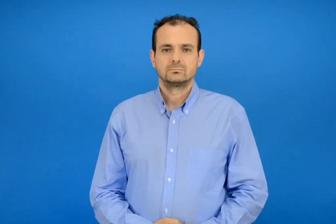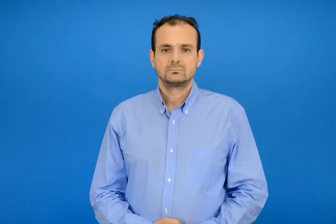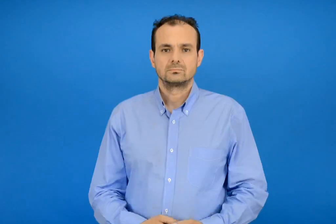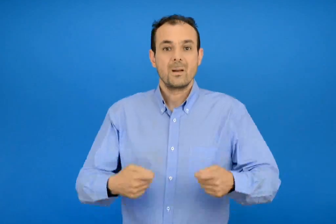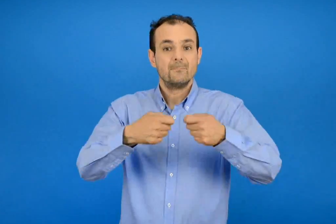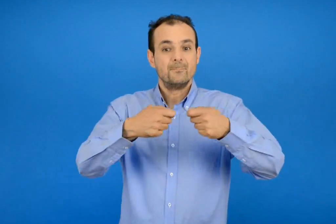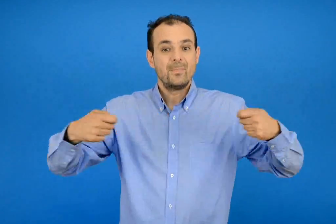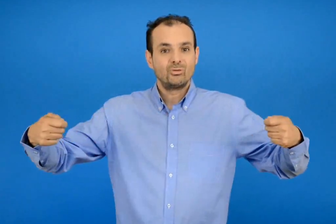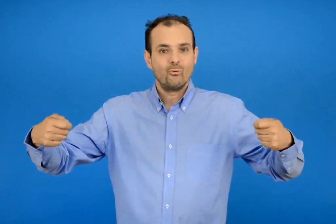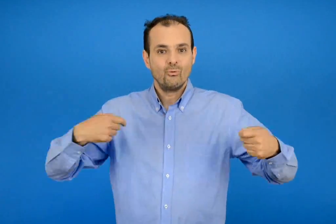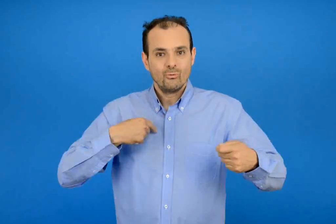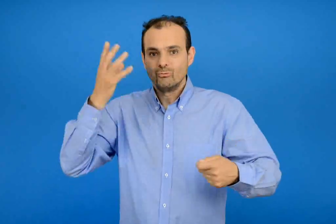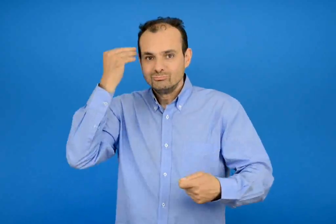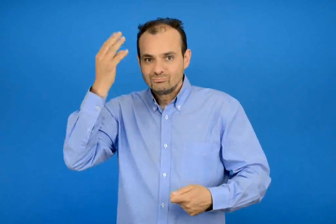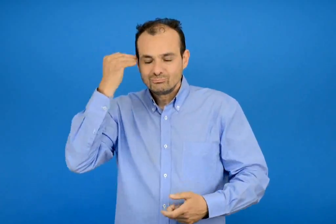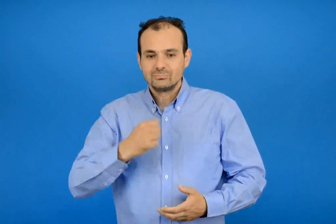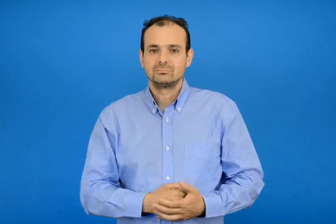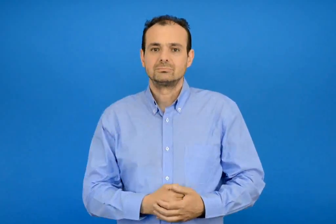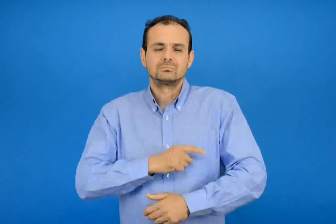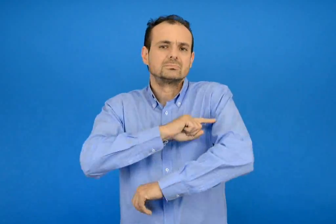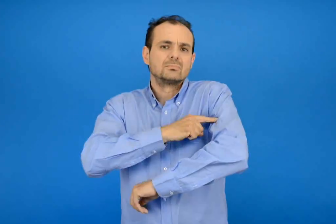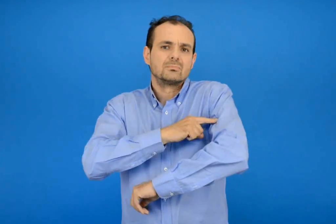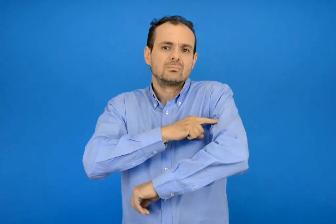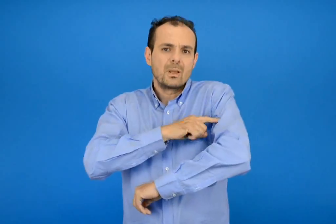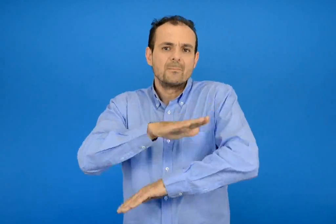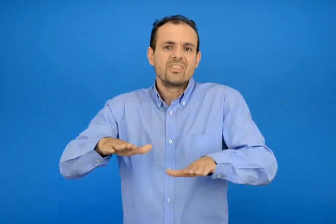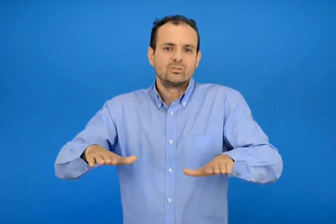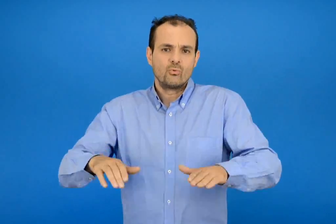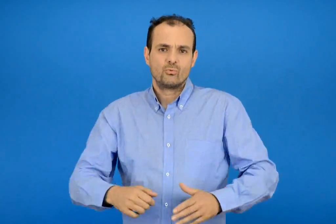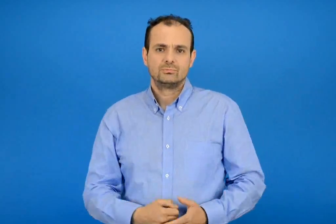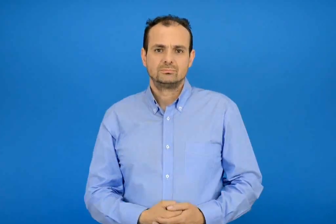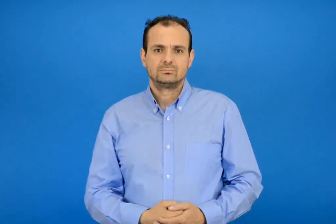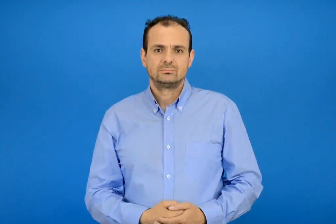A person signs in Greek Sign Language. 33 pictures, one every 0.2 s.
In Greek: γνωρίζω το μέτρο στον παιδίατρο
